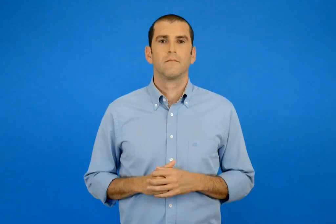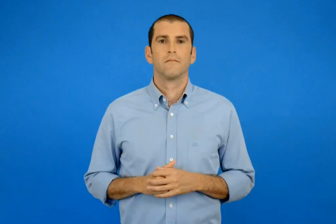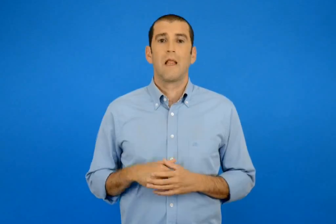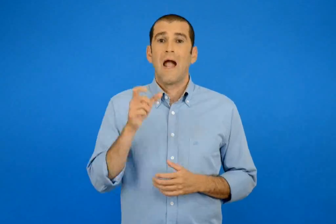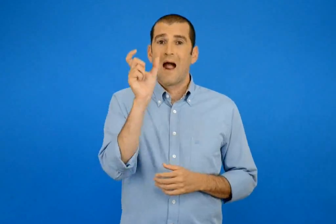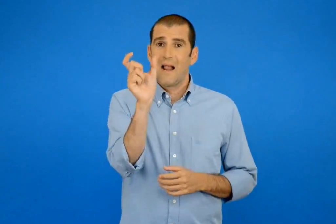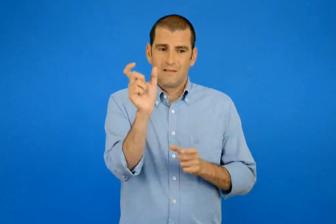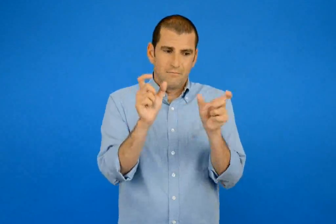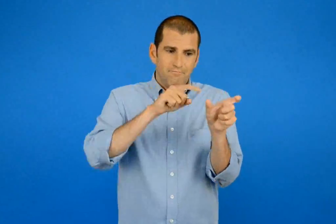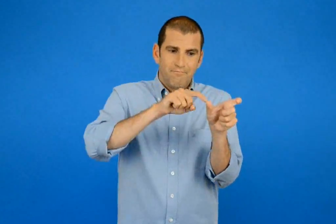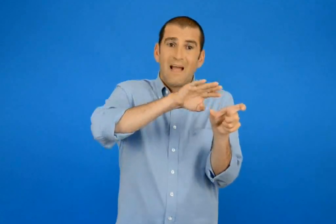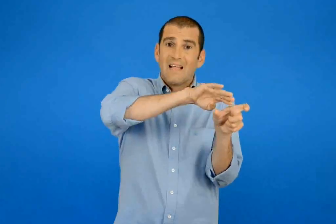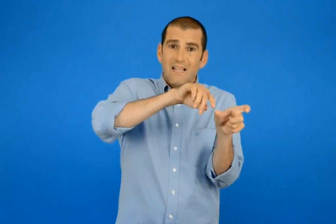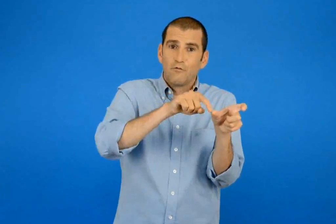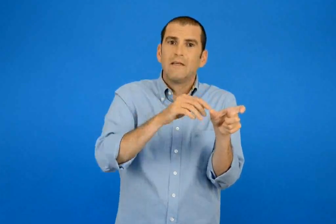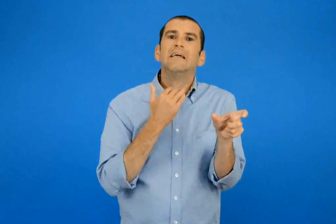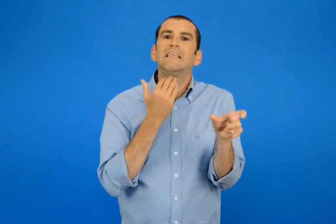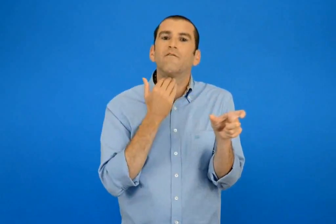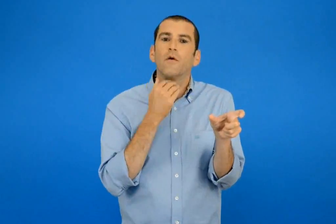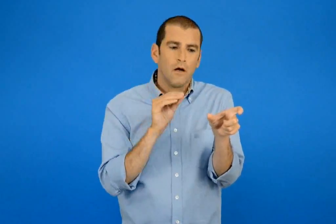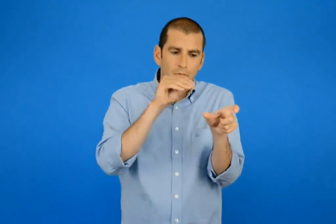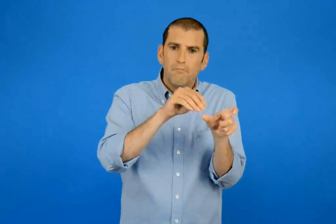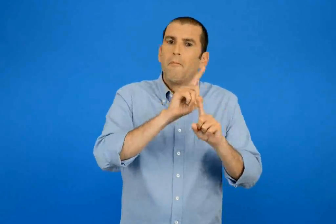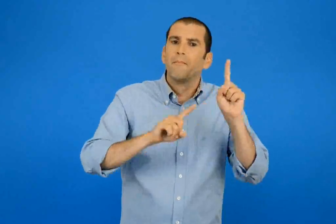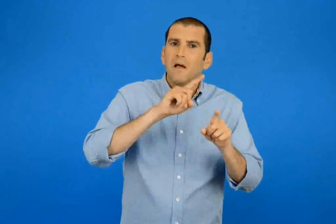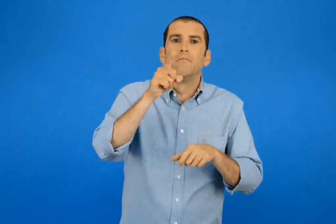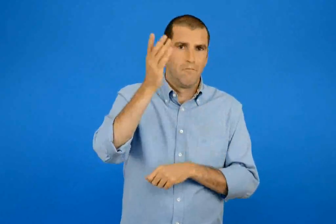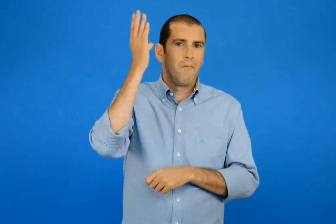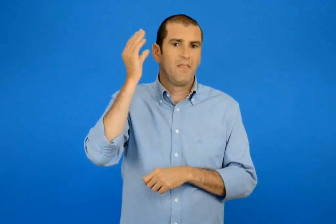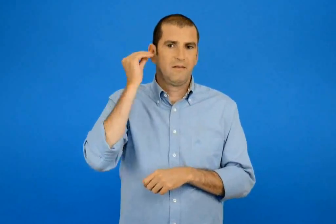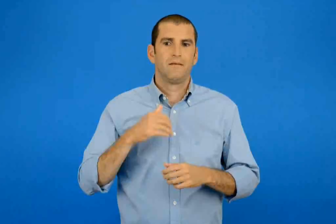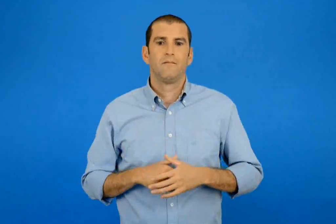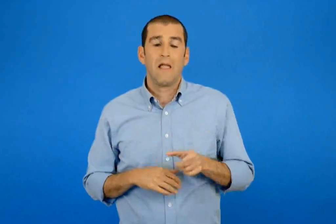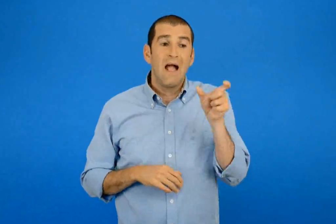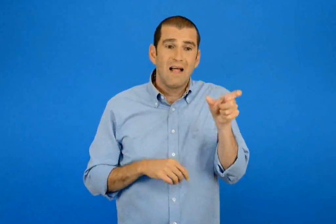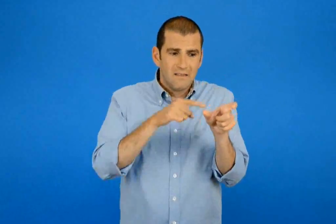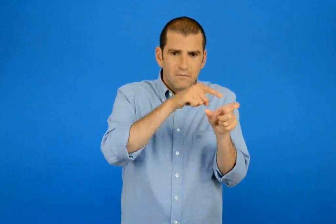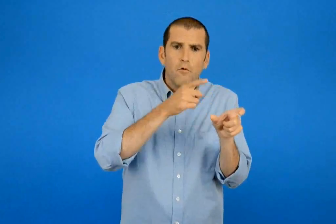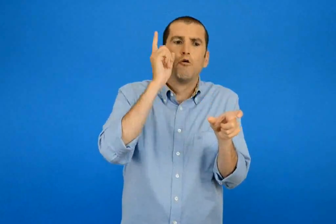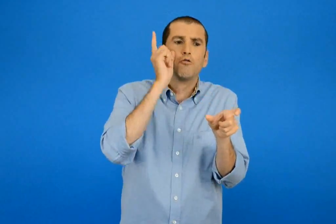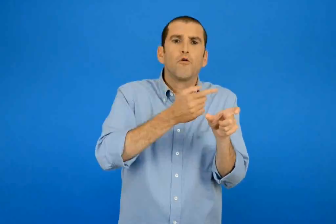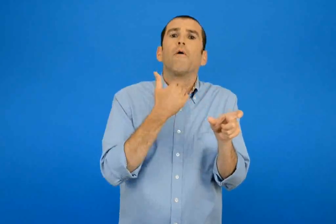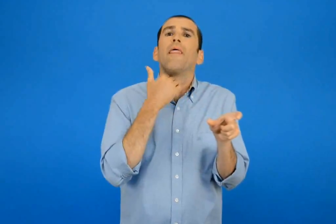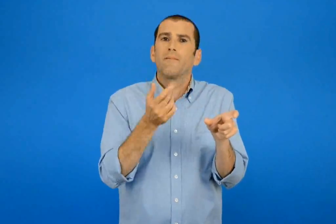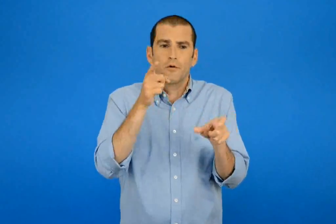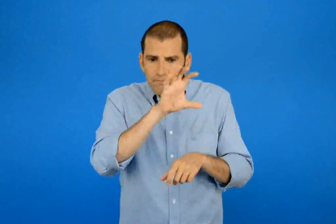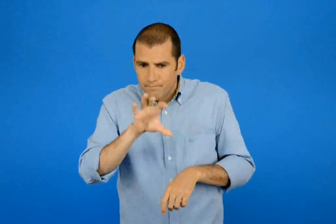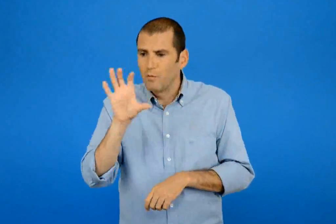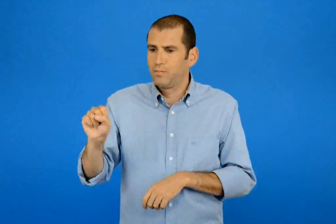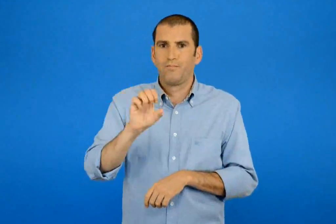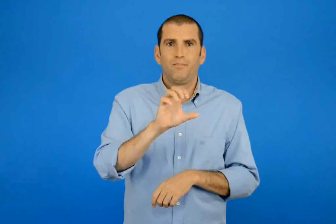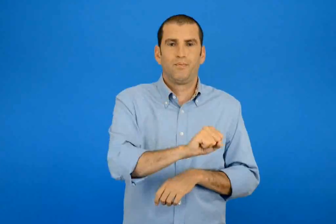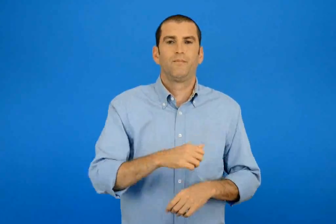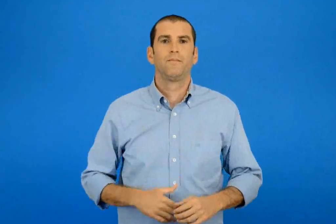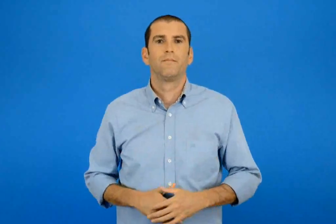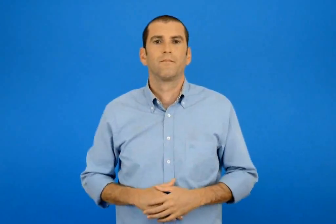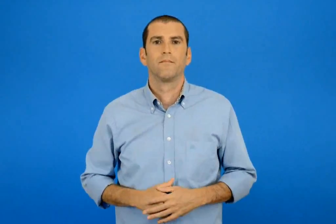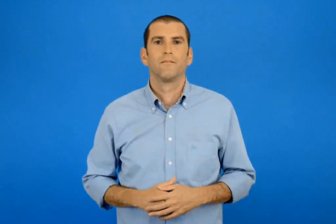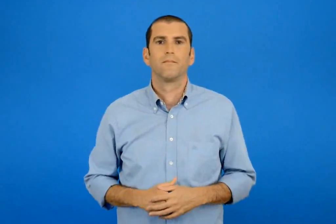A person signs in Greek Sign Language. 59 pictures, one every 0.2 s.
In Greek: να γνωρίζεις τα σύμφωνα που μπαίνουν στο τέλος των λέξεων να ξεχωρίζεις ποιές λέξεις δεν παίρνουν τόνο
